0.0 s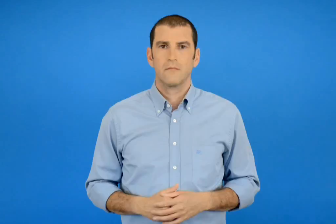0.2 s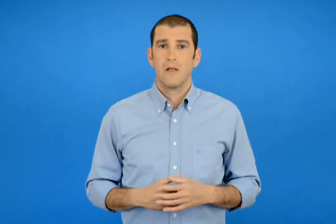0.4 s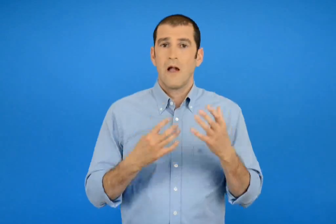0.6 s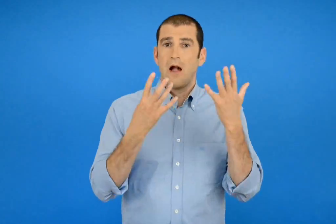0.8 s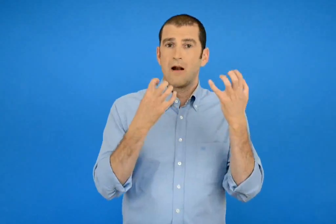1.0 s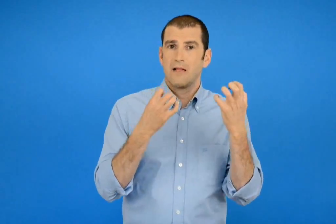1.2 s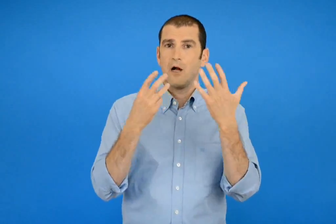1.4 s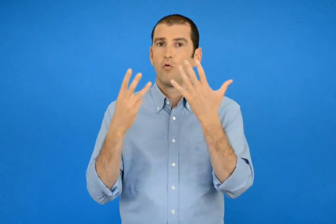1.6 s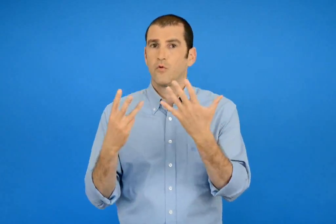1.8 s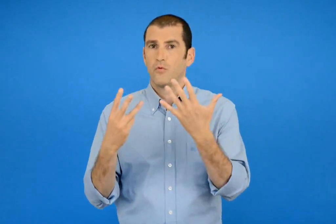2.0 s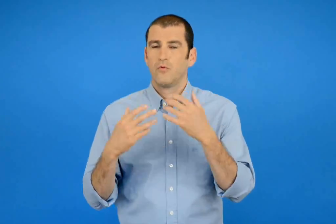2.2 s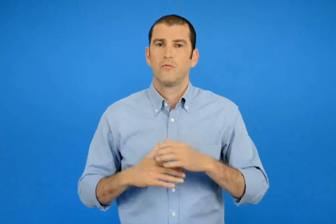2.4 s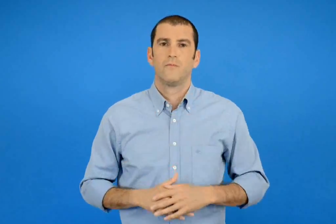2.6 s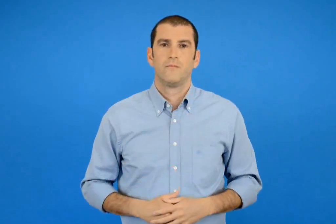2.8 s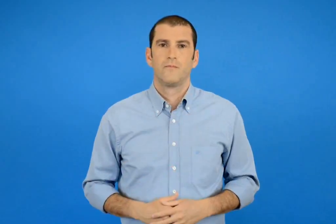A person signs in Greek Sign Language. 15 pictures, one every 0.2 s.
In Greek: 98
